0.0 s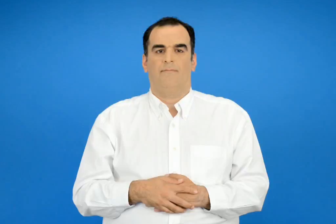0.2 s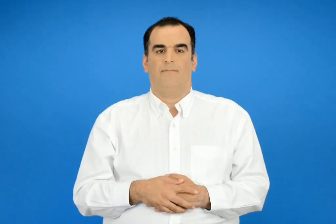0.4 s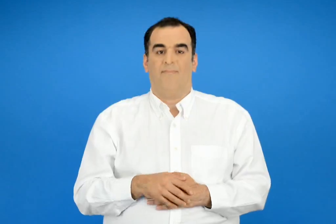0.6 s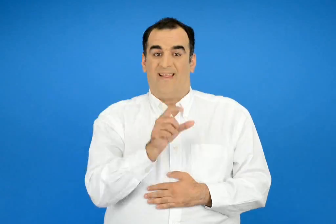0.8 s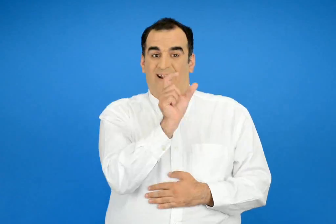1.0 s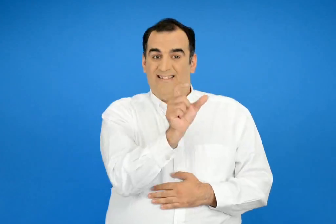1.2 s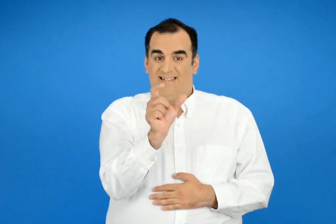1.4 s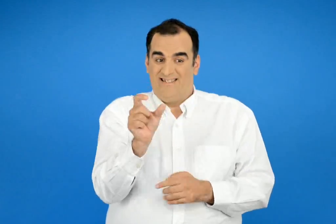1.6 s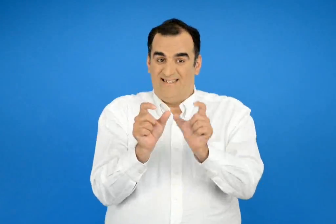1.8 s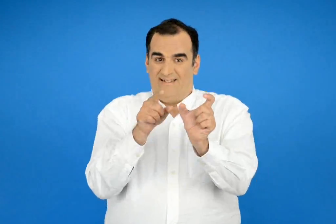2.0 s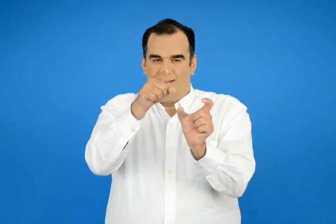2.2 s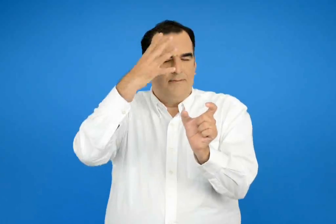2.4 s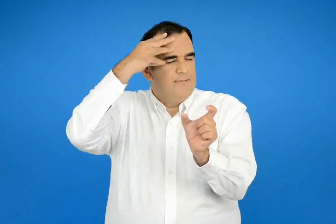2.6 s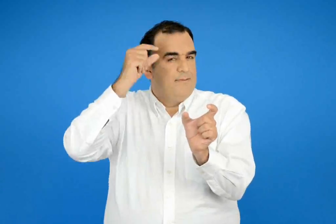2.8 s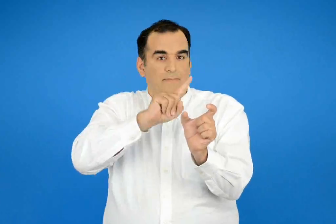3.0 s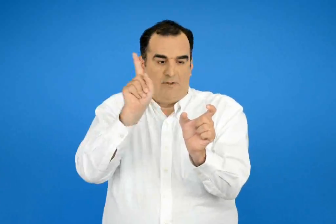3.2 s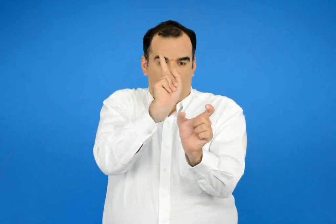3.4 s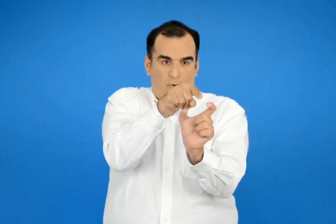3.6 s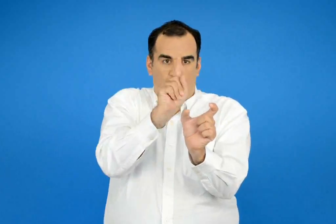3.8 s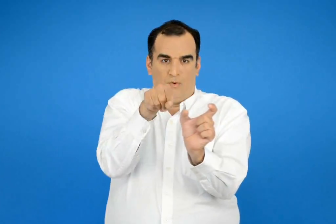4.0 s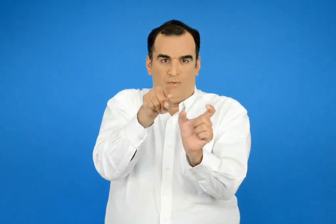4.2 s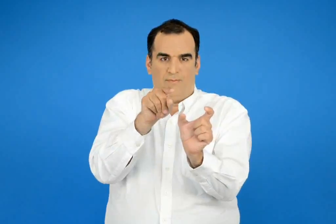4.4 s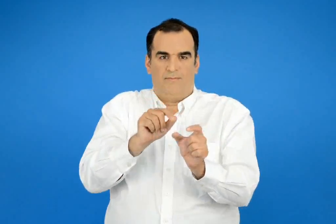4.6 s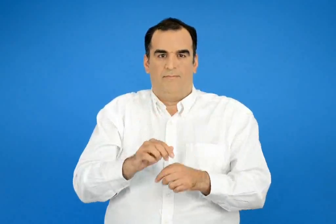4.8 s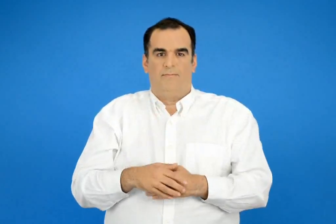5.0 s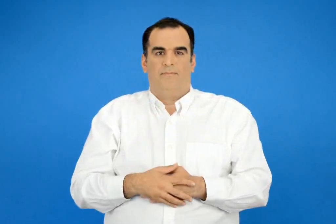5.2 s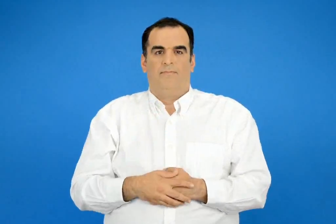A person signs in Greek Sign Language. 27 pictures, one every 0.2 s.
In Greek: μην ξεχάσεις να τονίσεις τις λέξεις
